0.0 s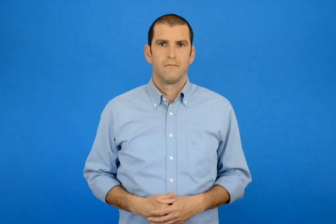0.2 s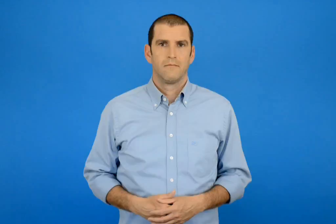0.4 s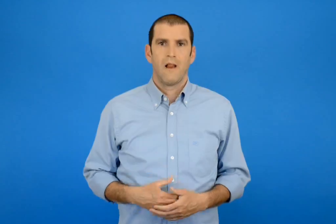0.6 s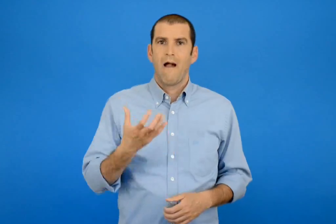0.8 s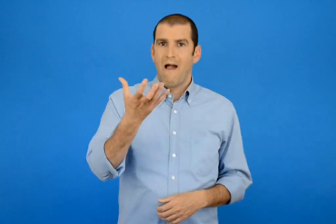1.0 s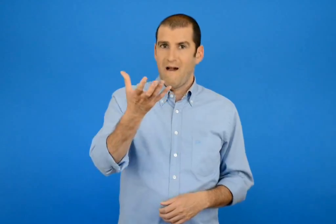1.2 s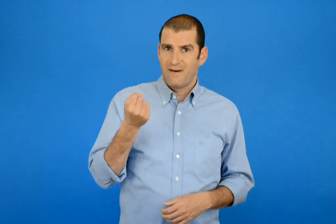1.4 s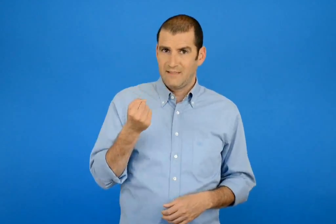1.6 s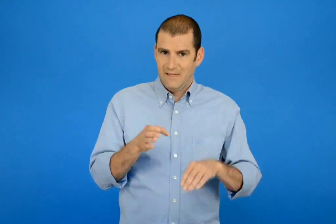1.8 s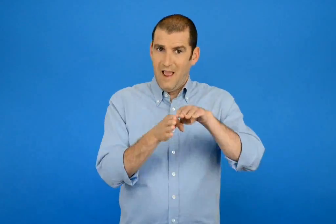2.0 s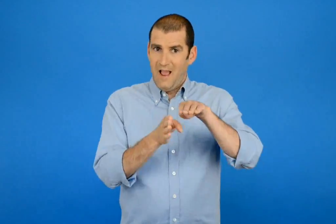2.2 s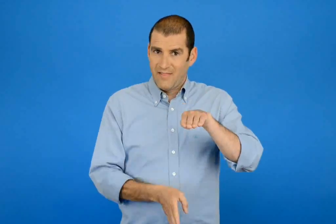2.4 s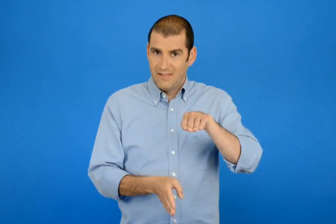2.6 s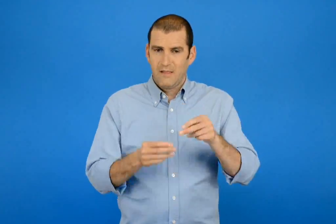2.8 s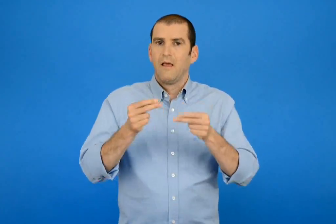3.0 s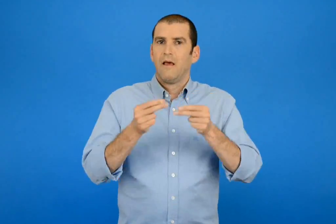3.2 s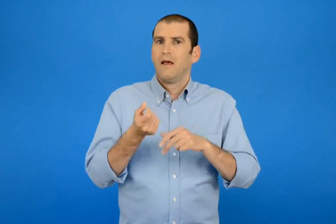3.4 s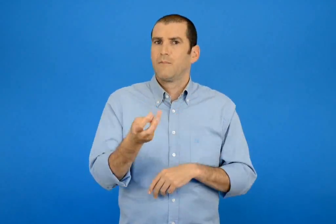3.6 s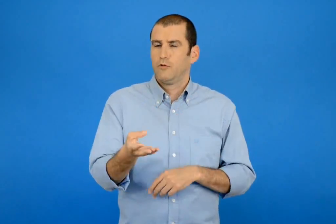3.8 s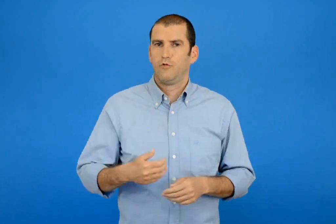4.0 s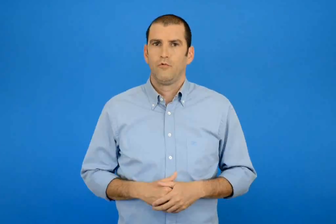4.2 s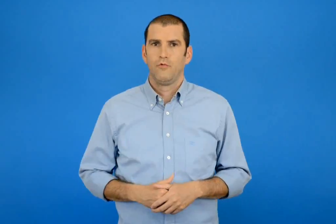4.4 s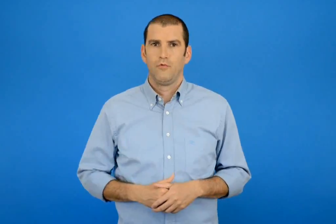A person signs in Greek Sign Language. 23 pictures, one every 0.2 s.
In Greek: υπολογίζω με καθετή αφαίρεση
